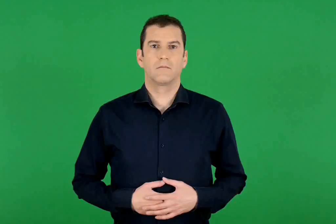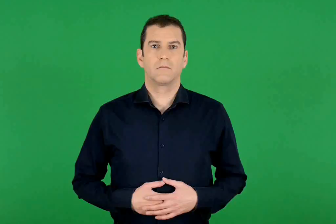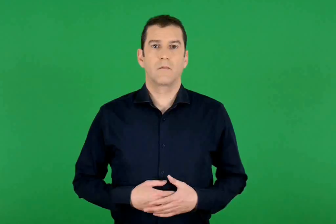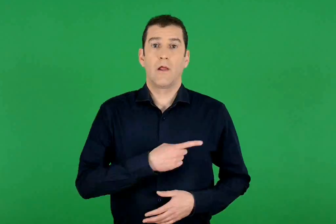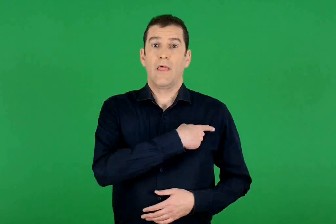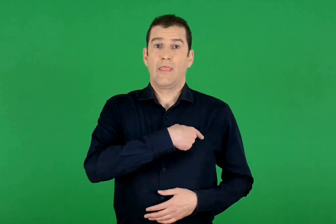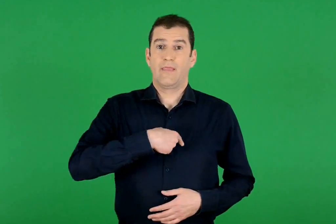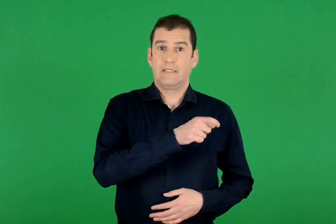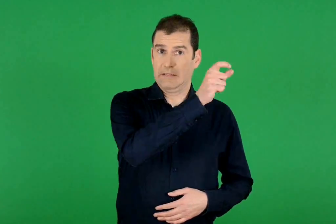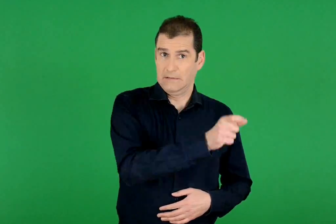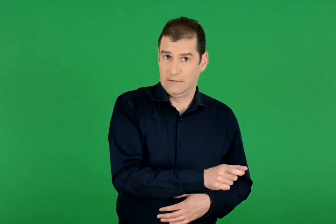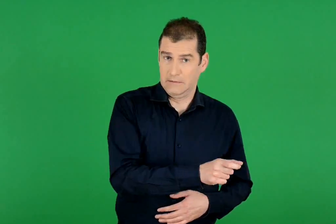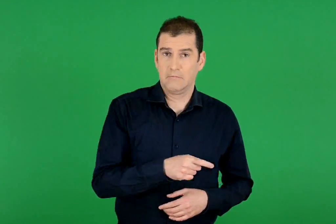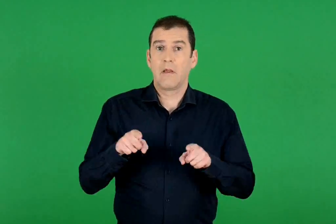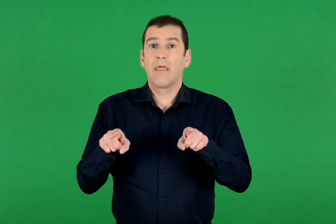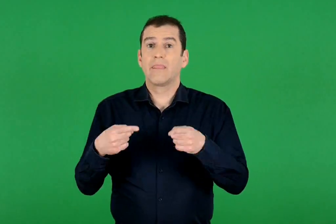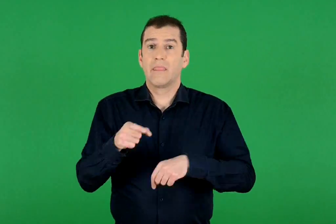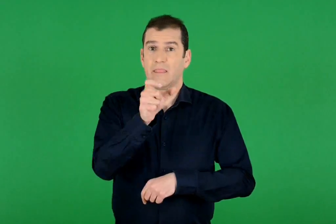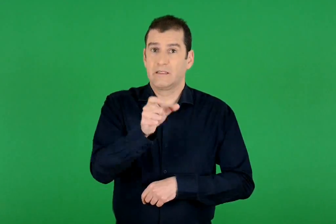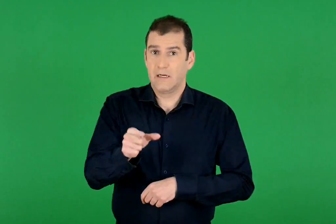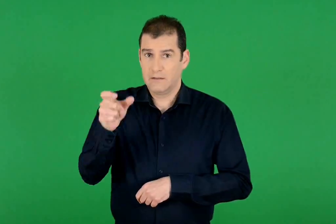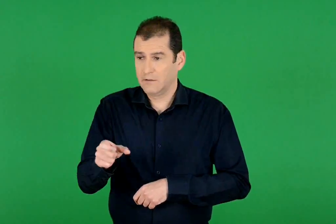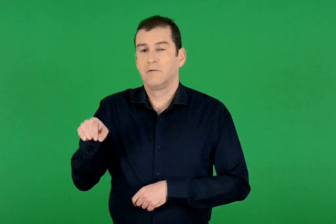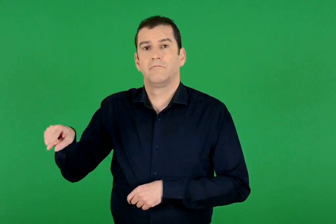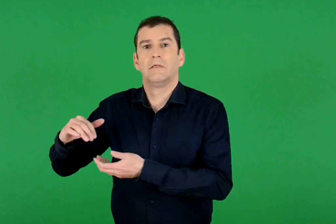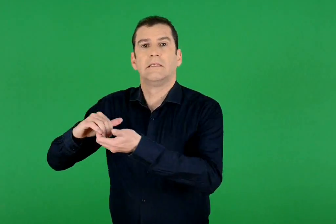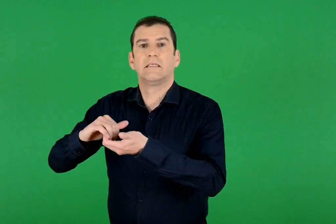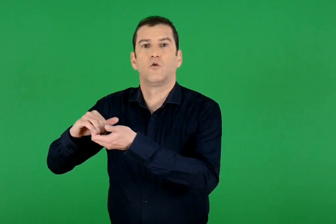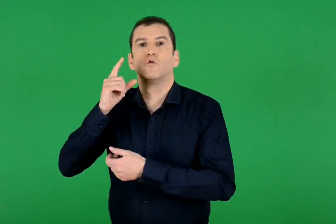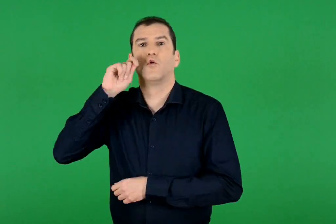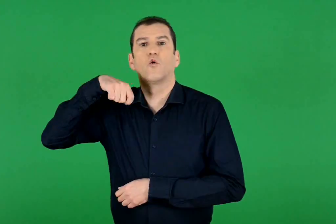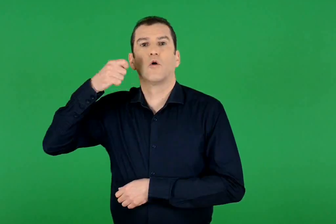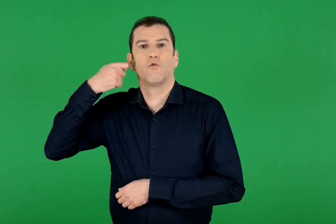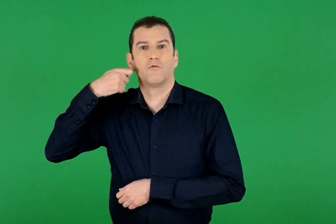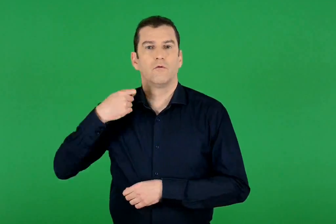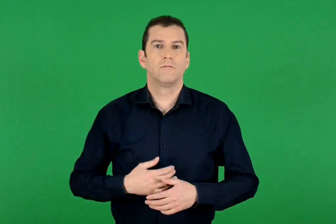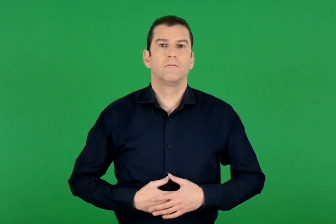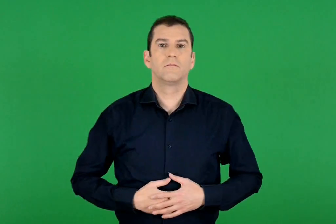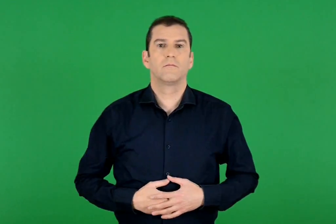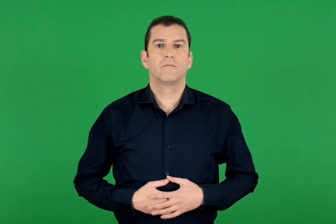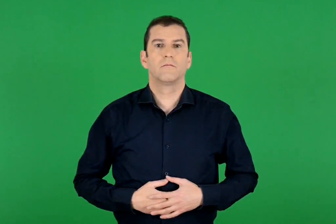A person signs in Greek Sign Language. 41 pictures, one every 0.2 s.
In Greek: διευθυντής , δάσκαλοι , σύλλογος γονέων
